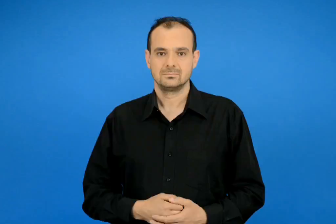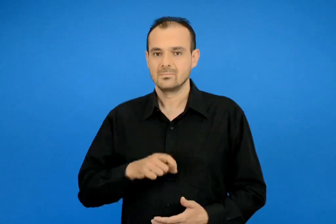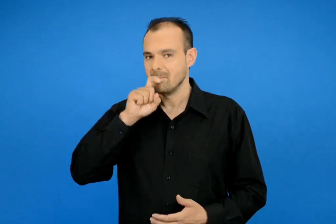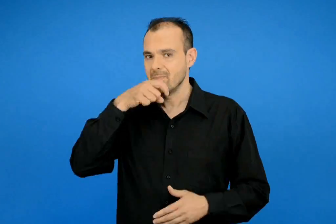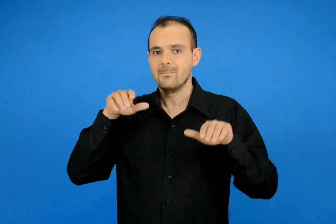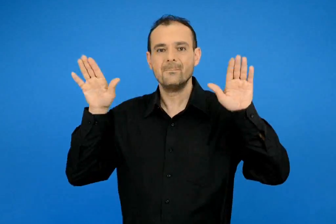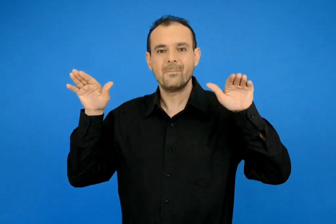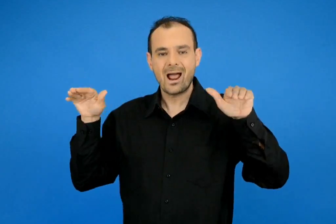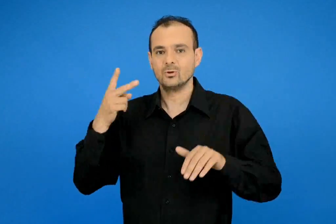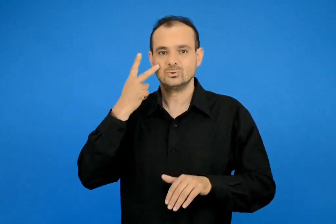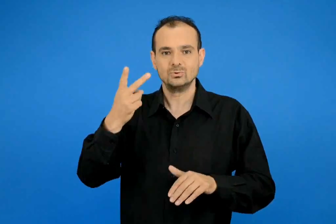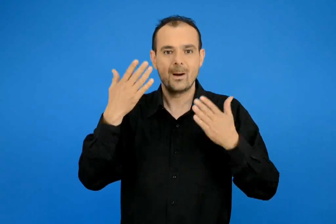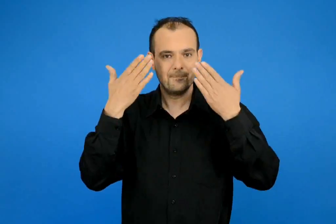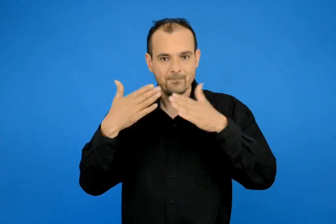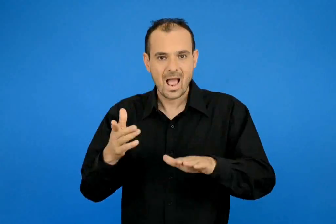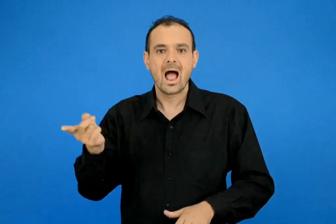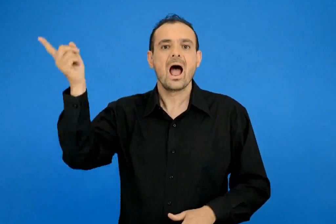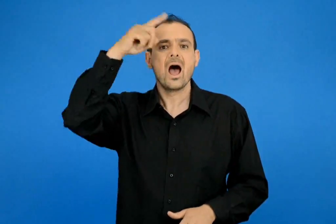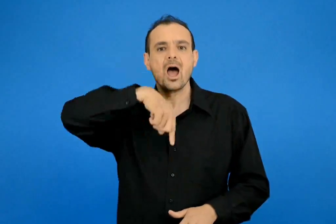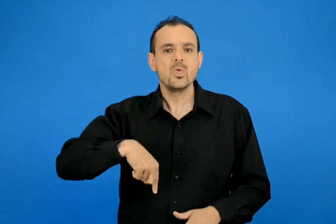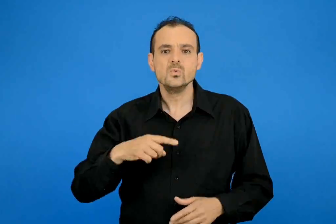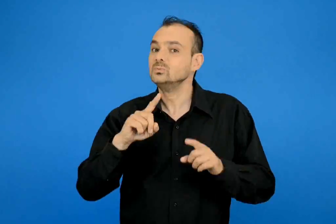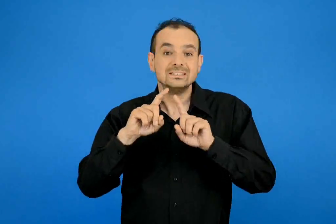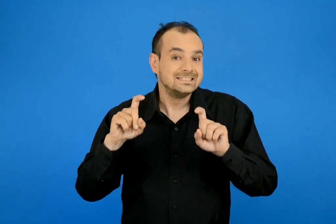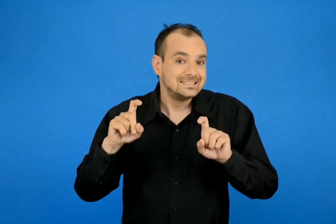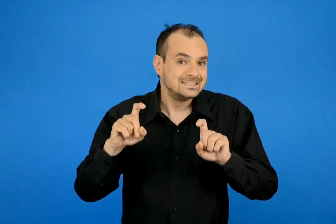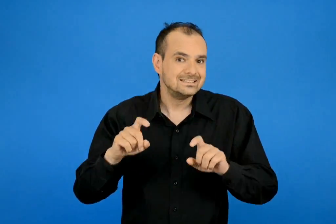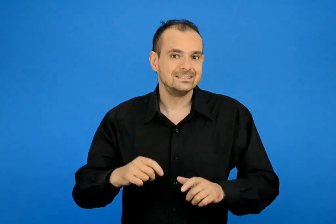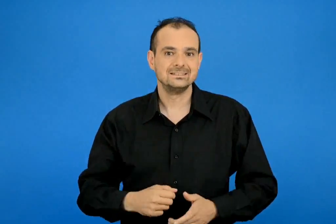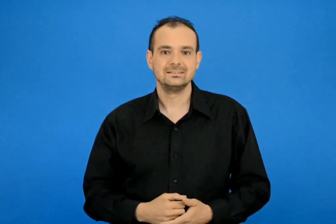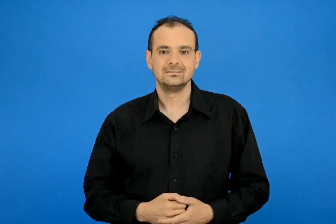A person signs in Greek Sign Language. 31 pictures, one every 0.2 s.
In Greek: τι άλλο είδε ο παπαγάλος ;
